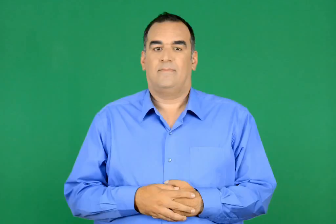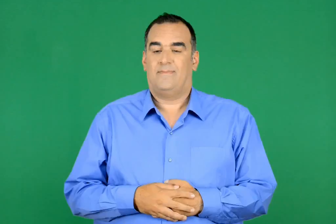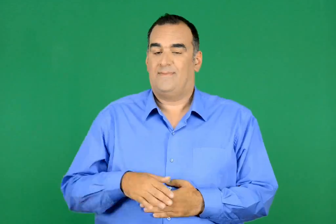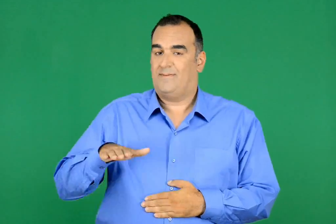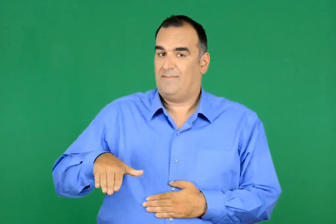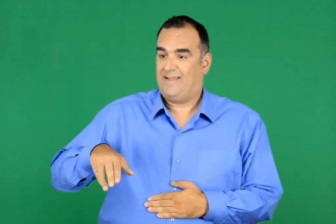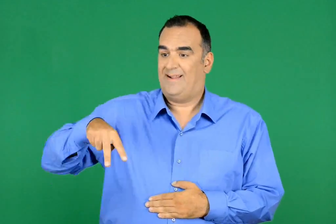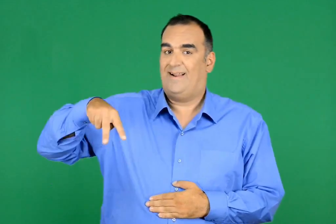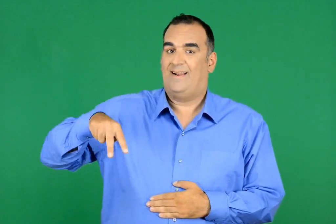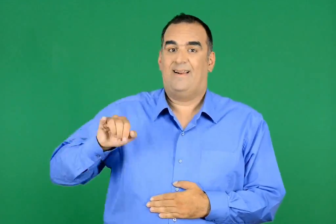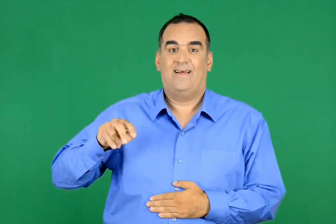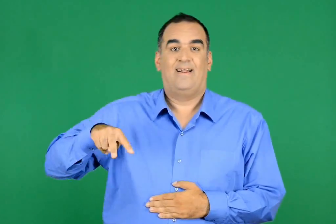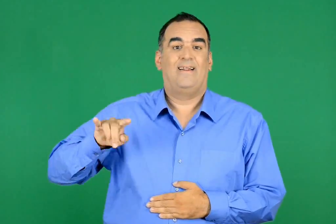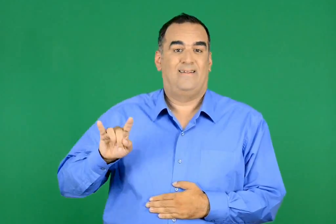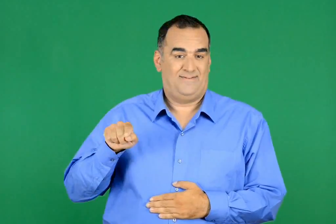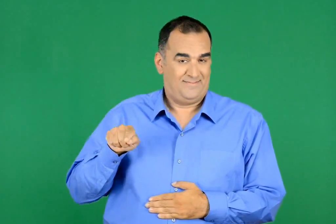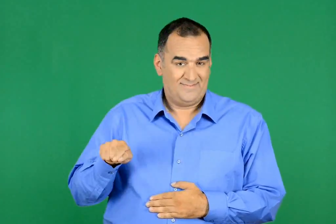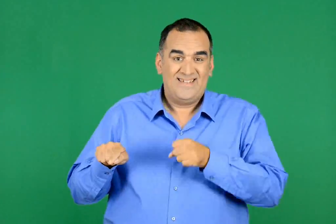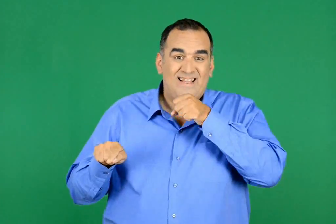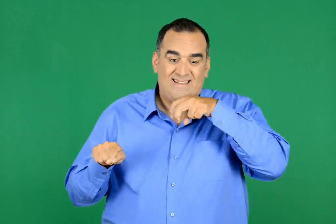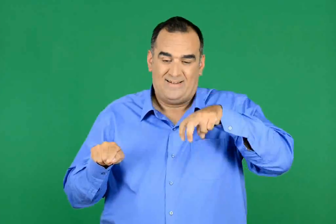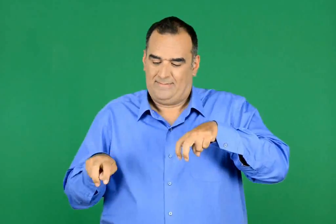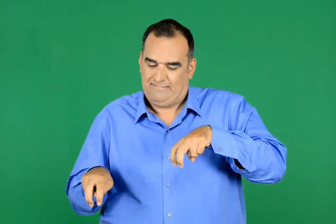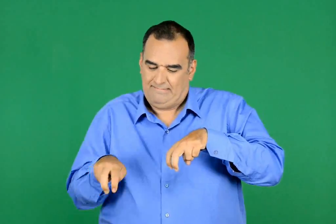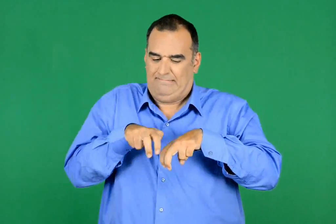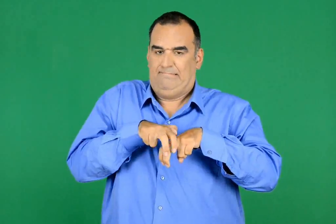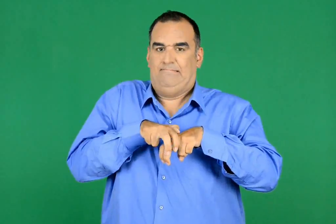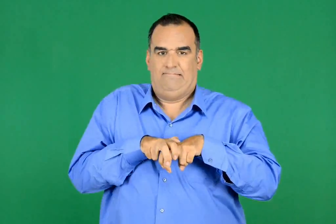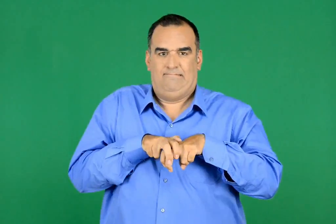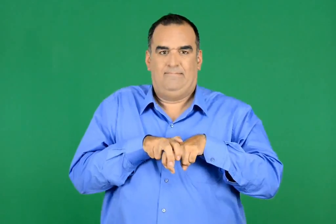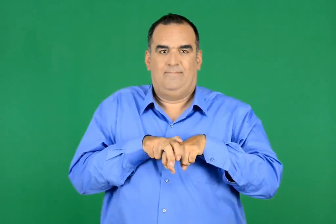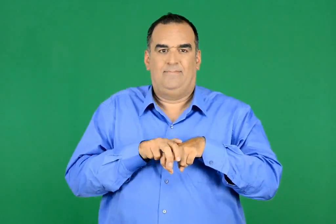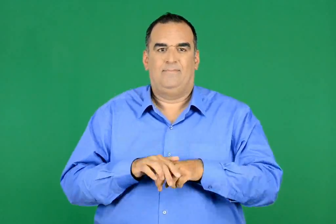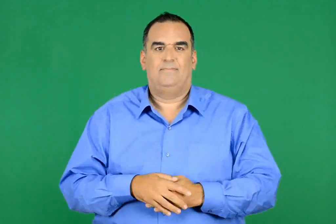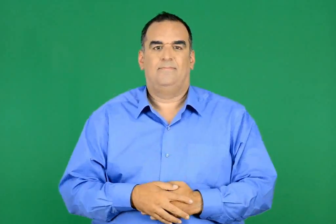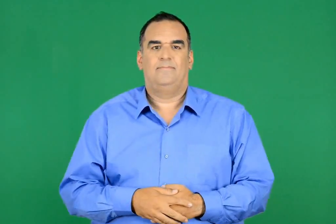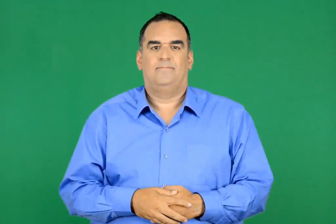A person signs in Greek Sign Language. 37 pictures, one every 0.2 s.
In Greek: η λίλη σκαρφάλωσε στα γόνατα της γιαγιάς της
